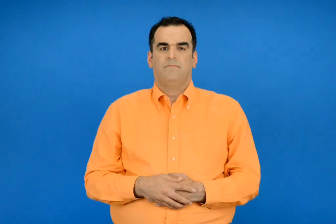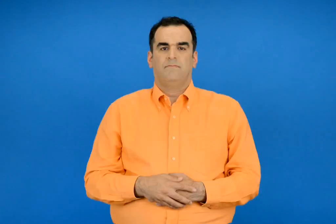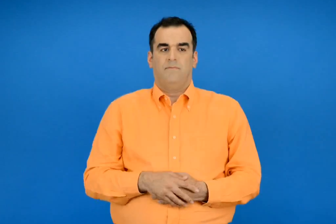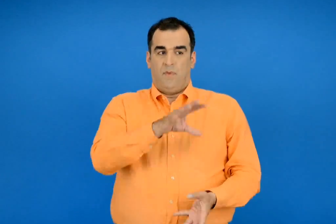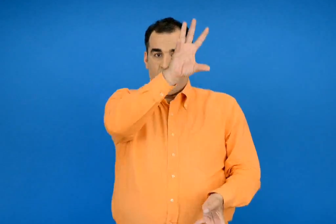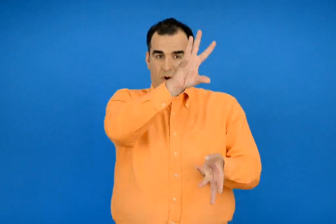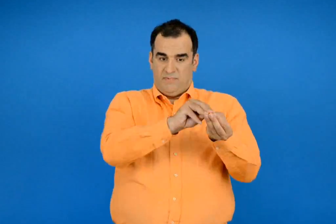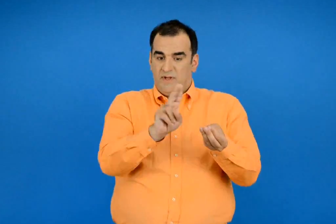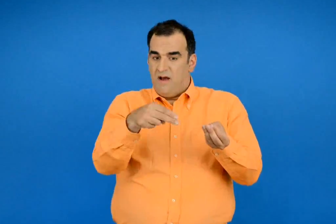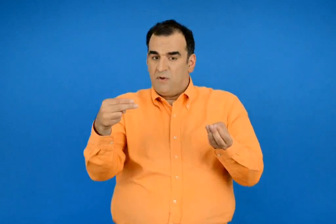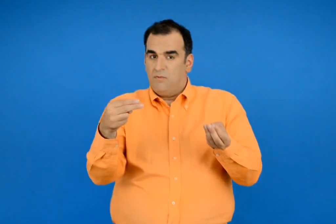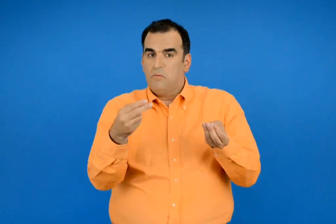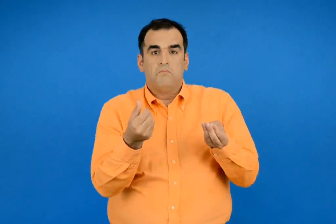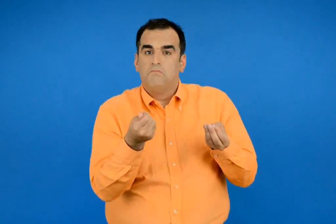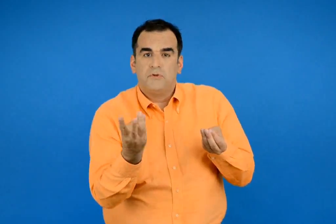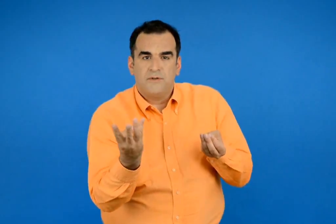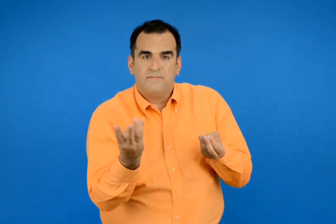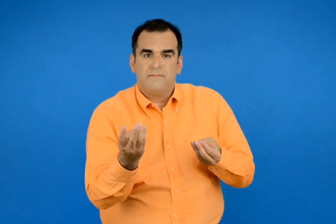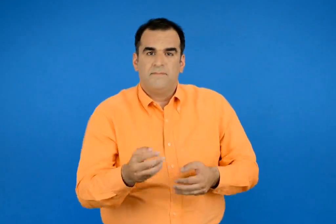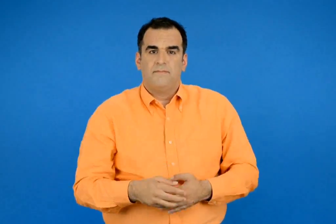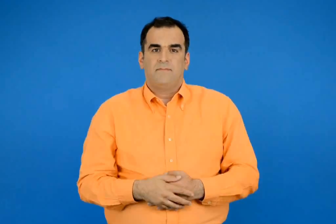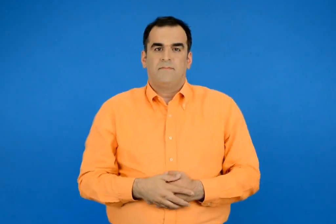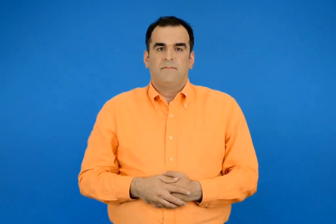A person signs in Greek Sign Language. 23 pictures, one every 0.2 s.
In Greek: ποσά ευρώ είναι συνολικά ;
